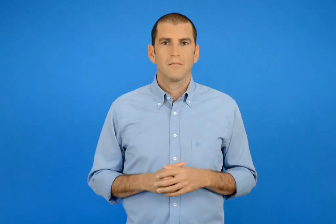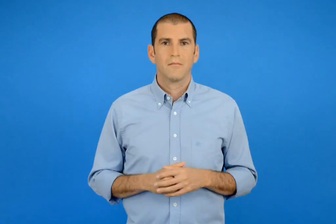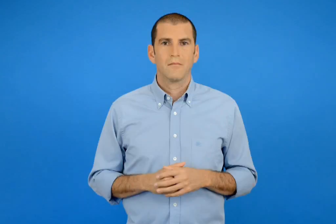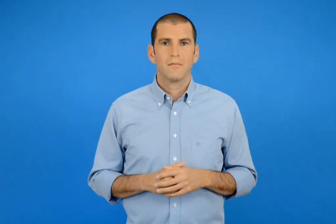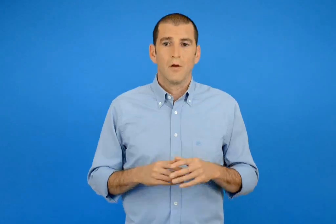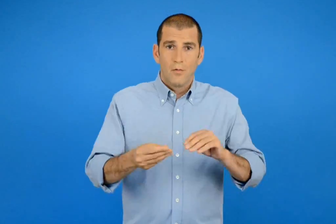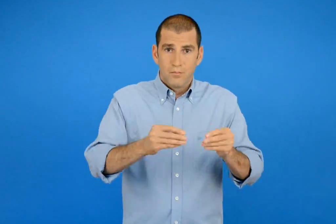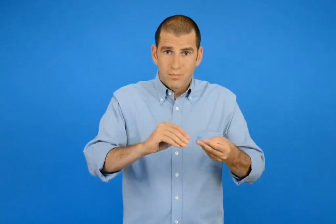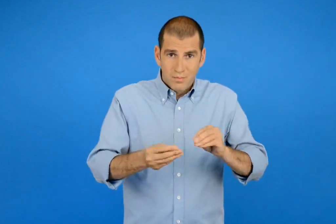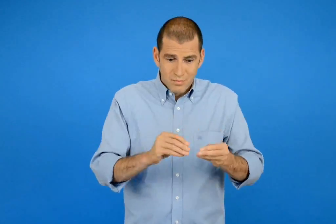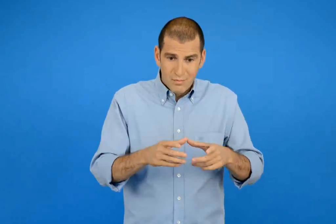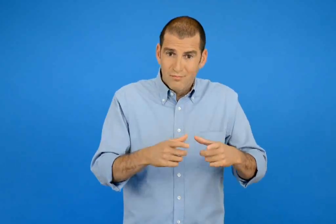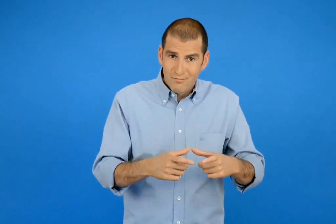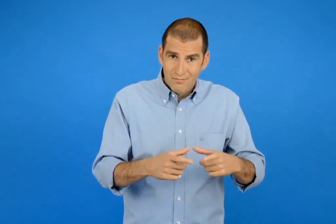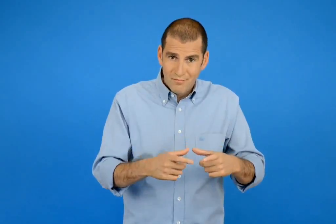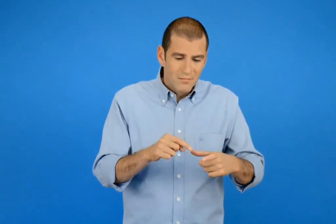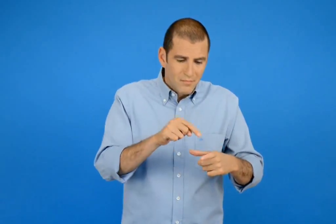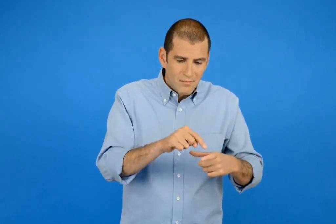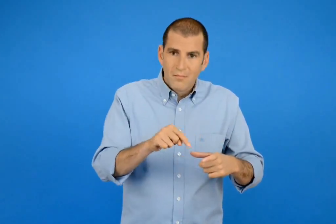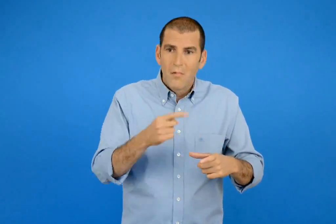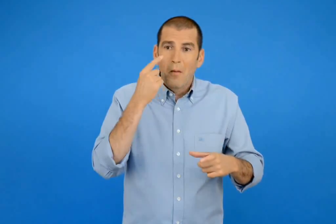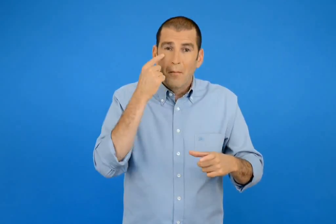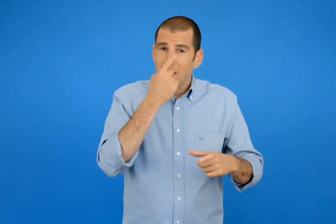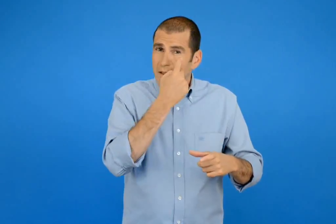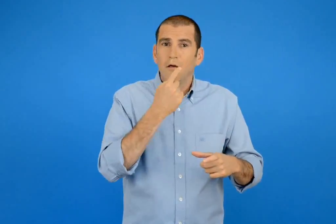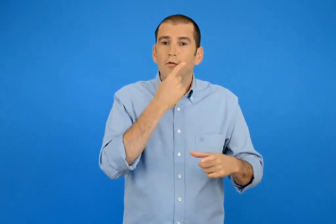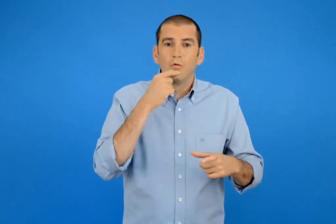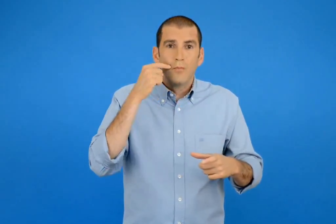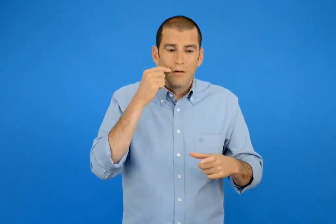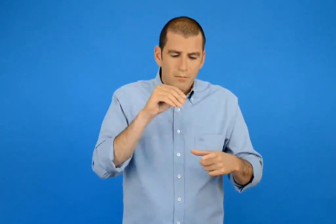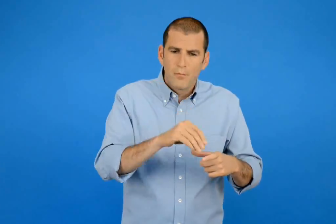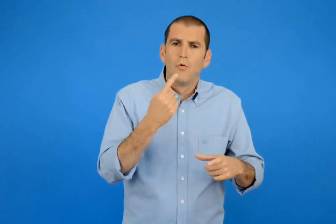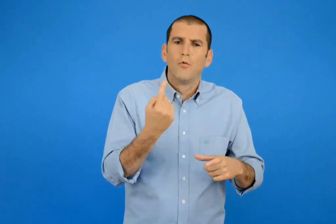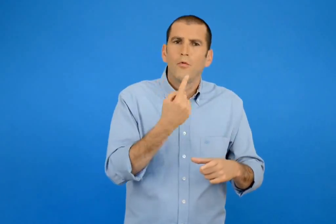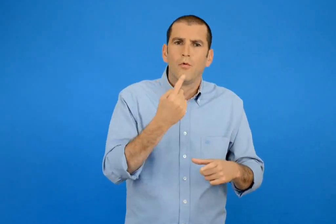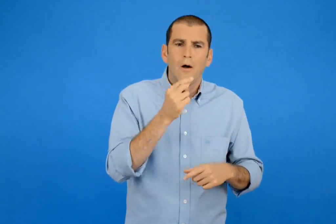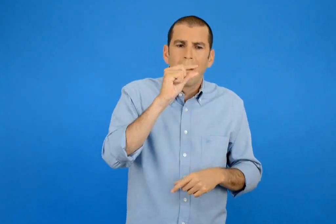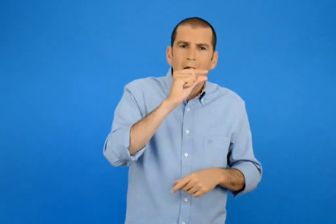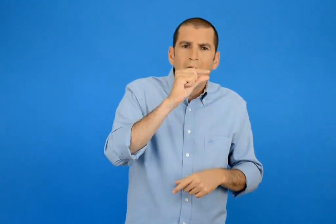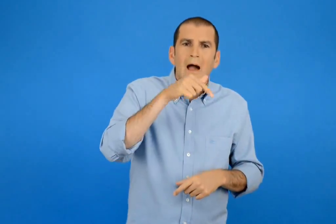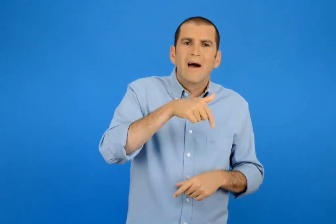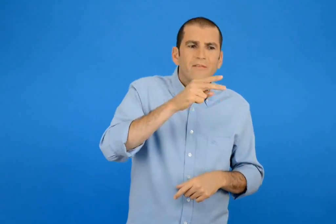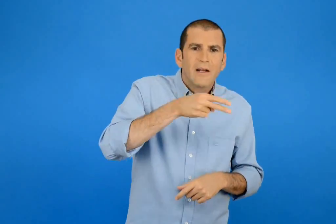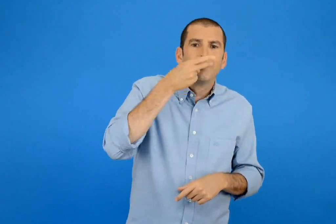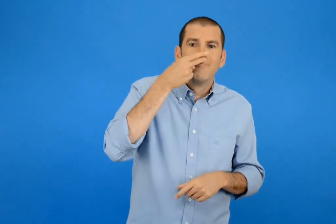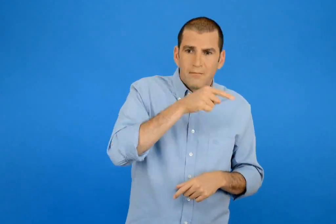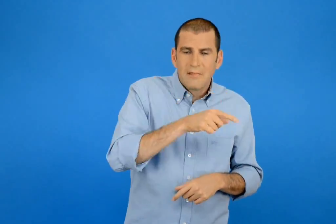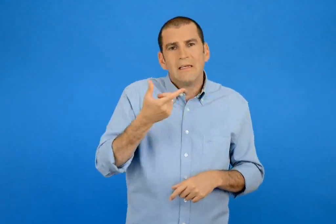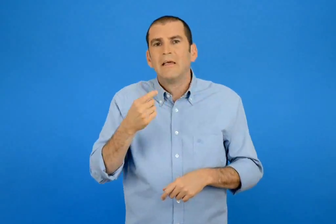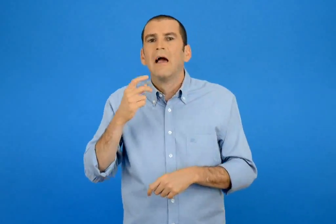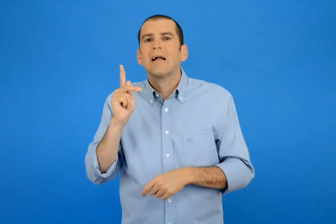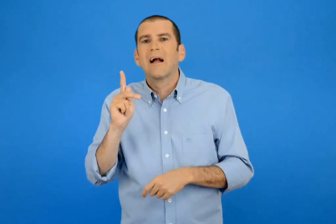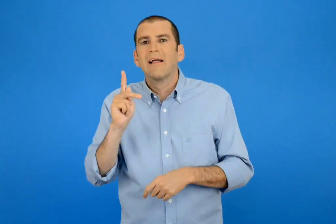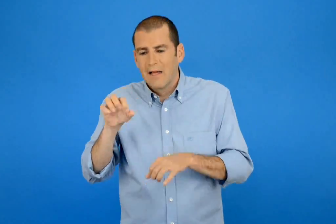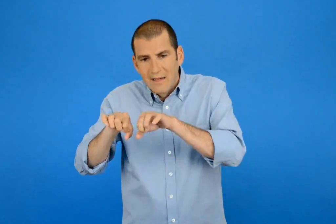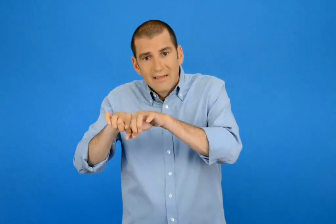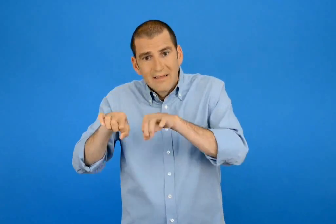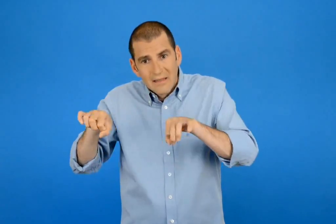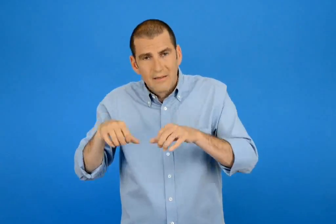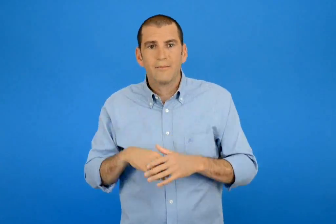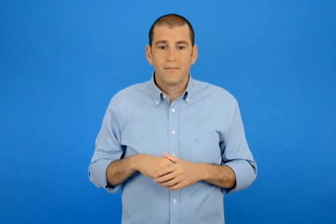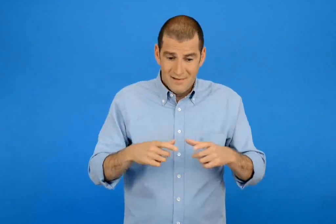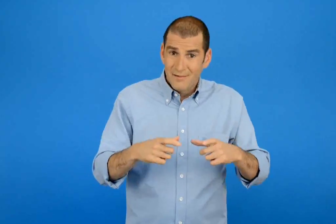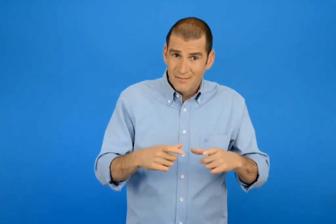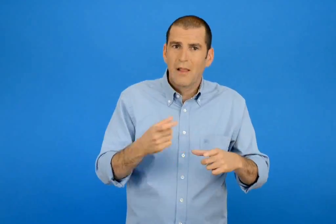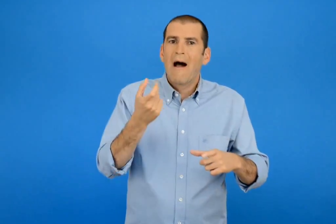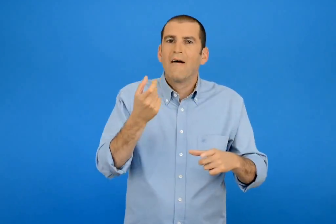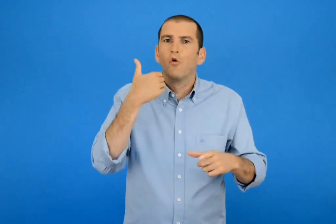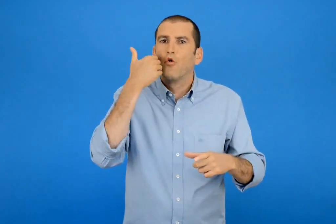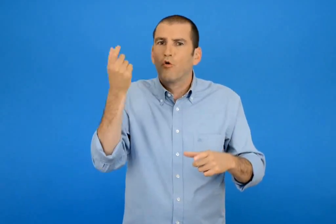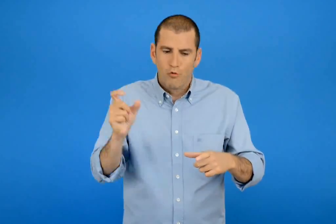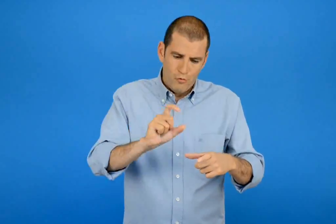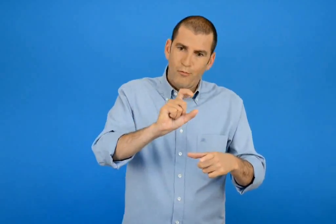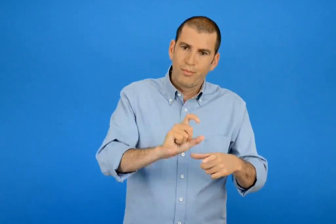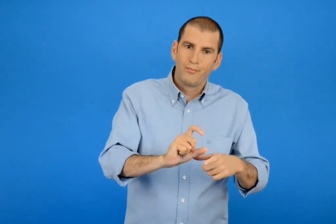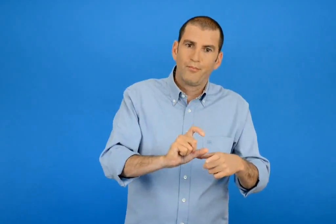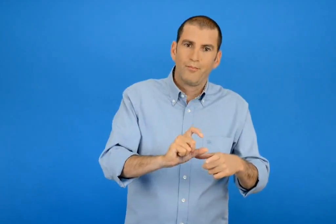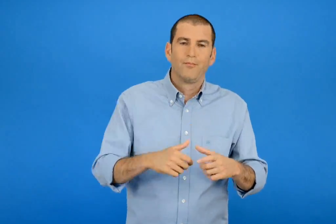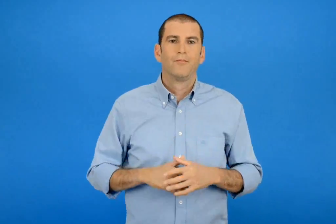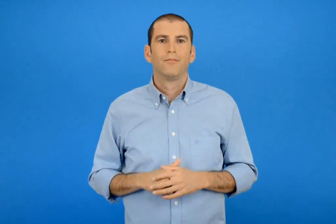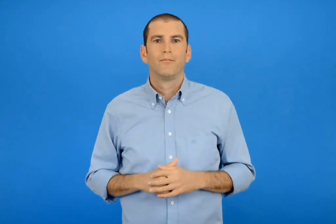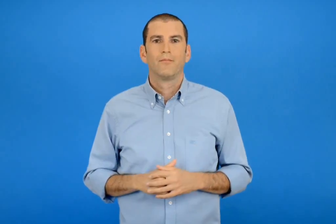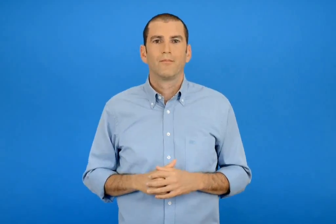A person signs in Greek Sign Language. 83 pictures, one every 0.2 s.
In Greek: τους έβαζαν για ματιά και στόμα γαρίφαλα η ξυλάκια κανέλας στη μέση συχνά έβαζαν ένα κόκκινο αυγό
